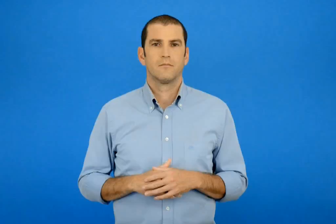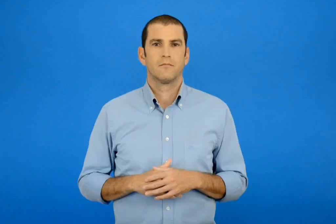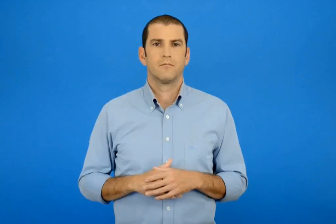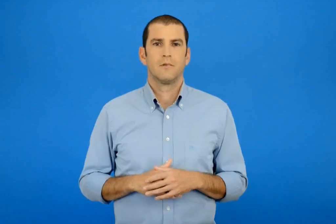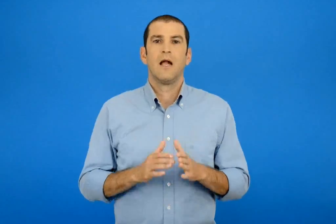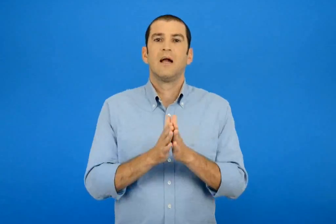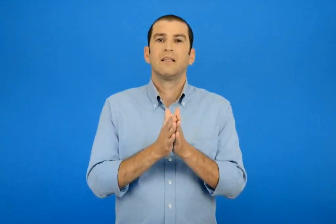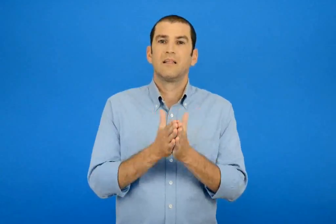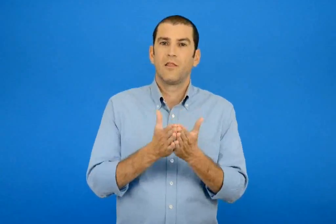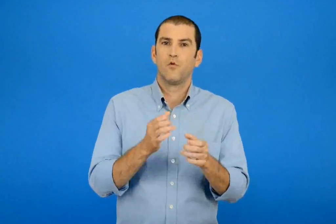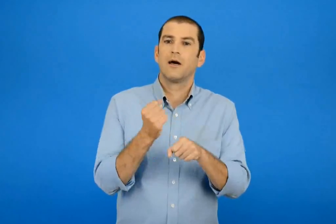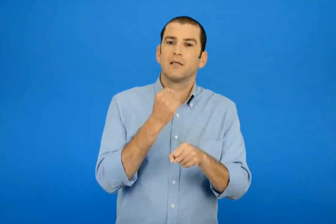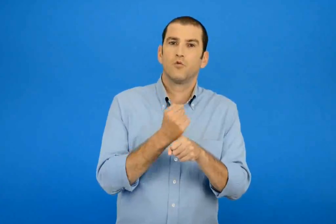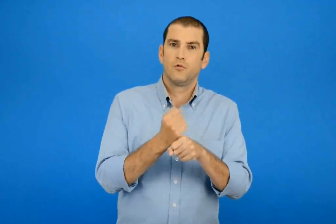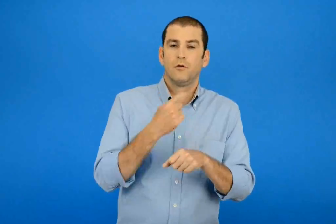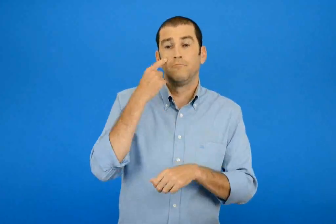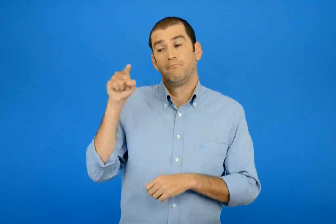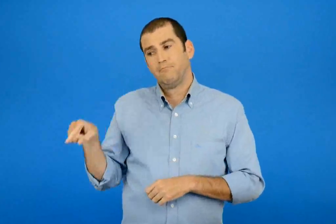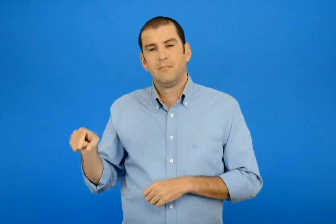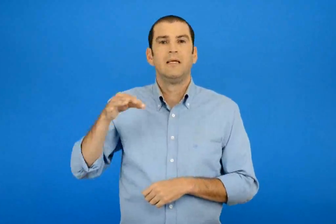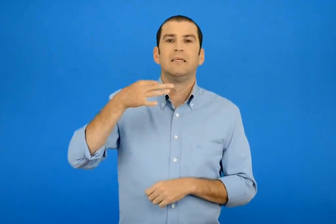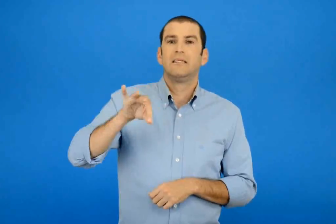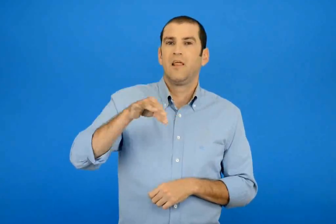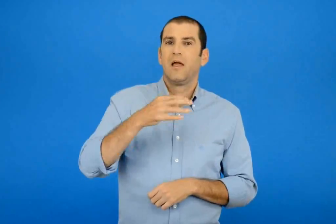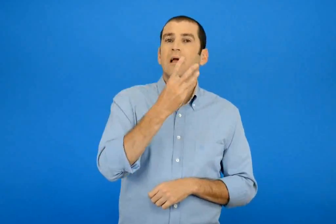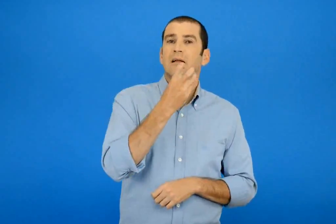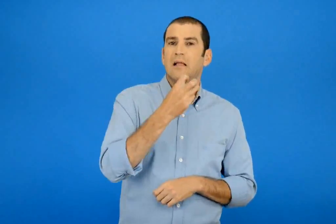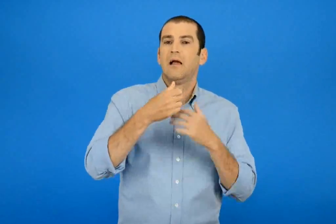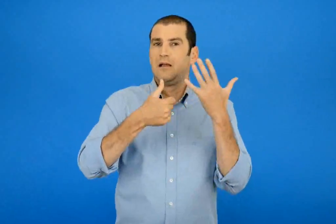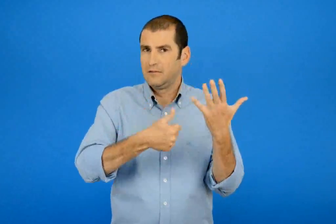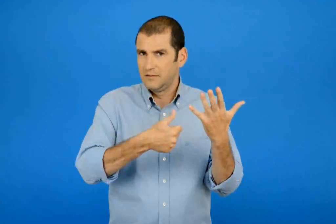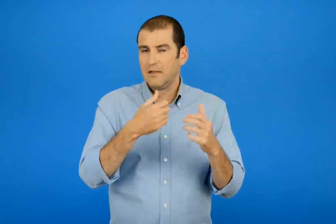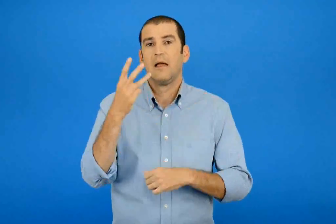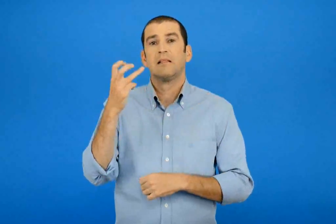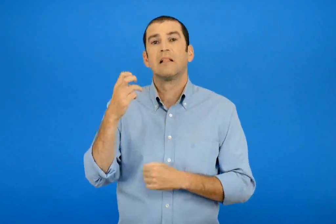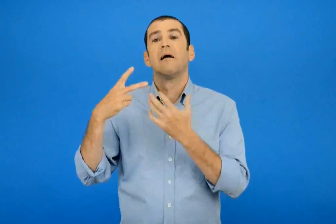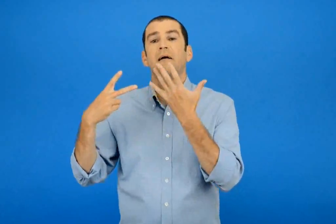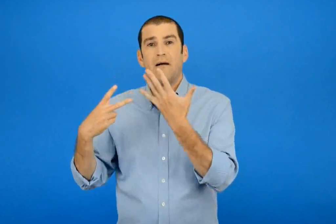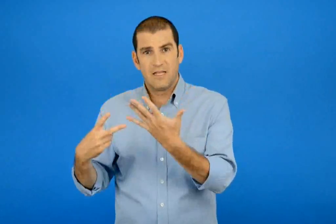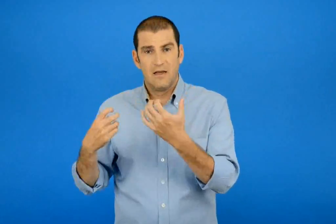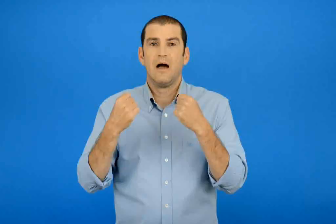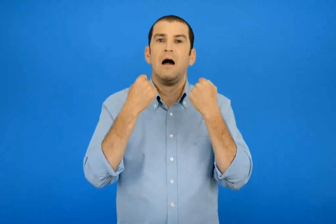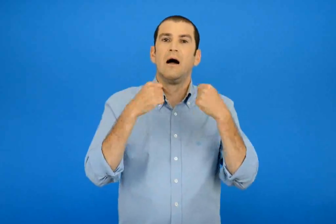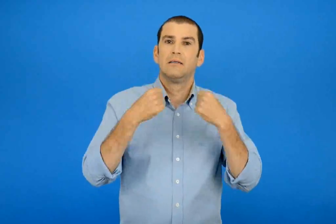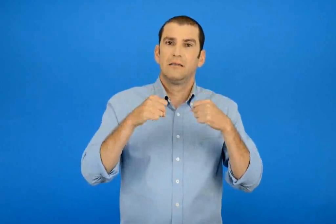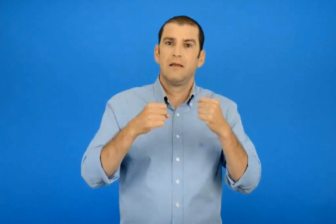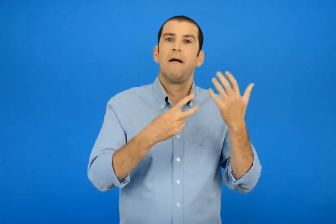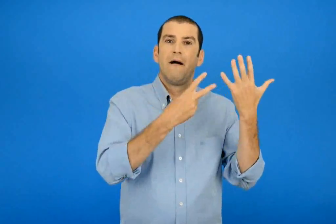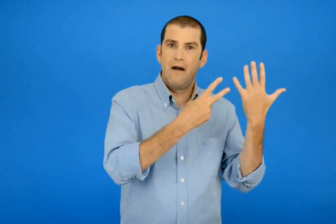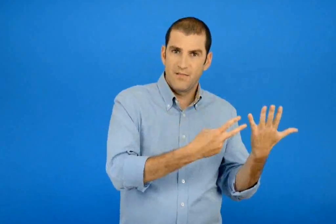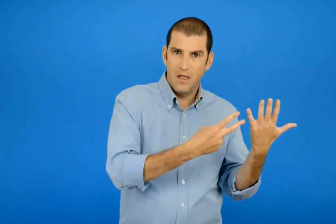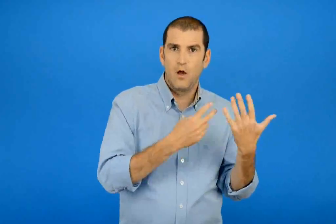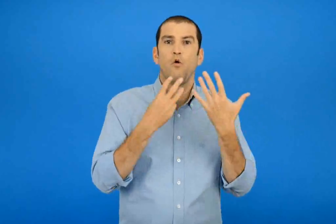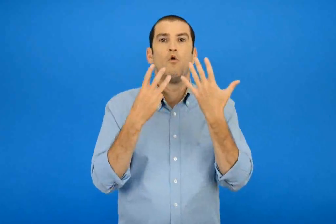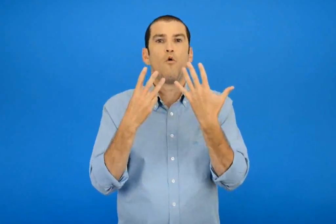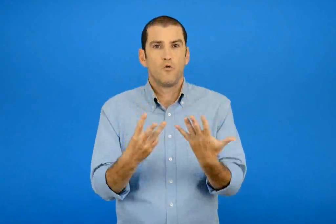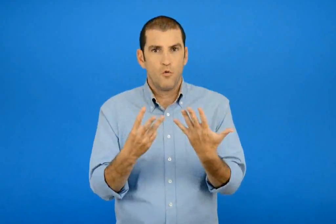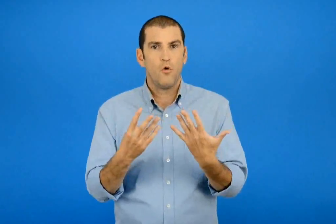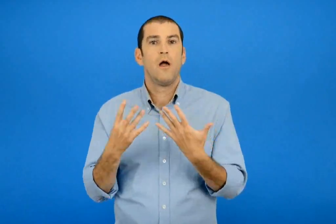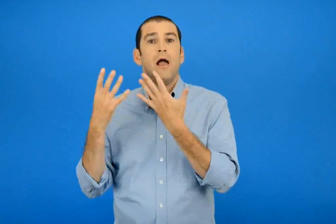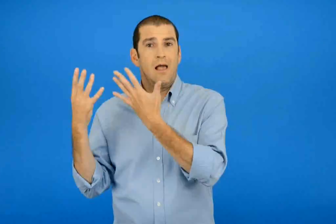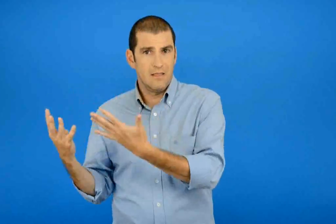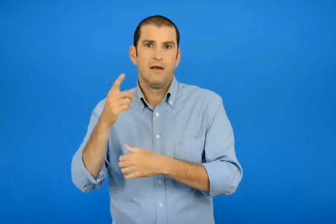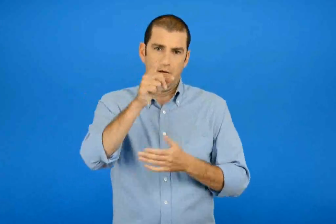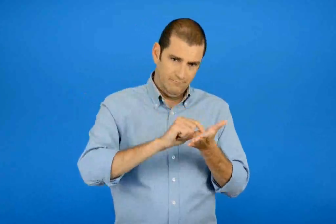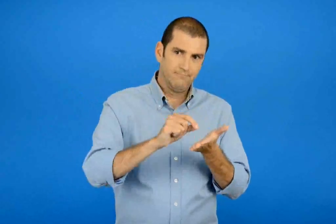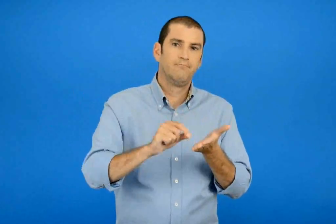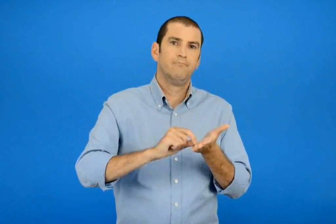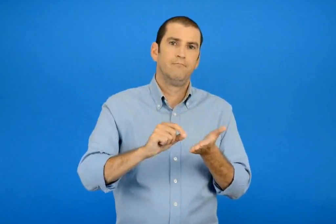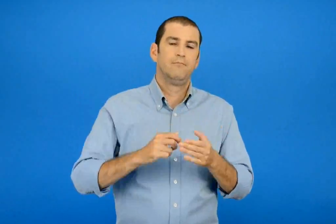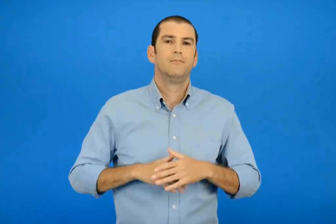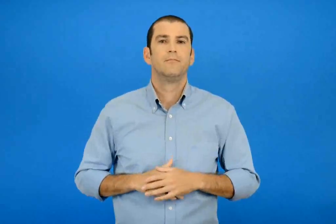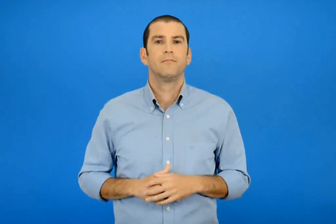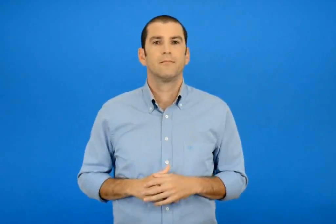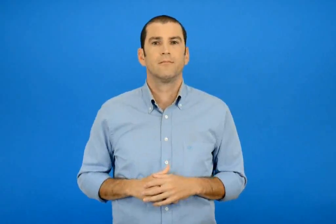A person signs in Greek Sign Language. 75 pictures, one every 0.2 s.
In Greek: πήγαινε στο τετράδιο εργασιών στις σελίδες 36 και 37 και κάνε τις ασκήσεις 7 8 και 9
